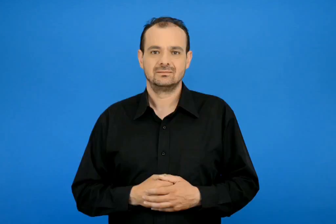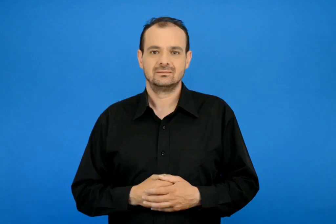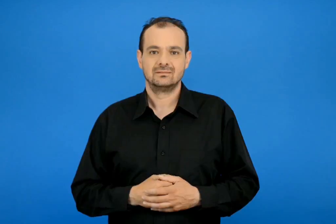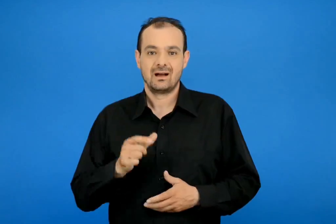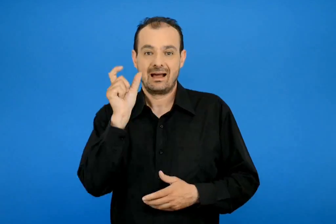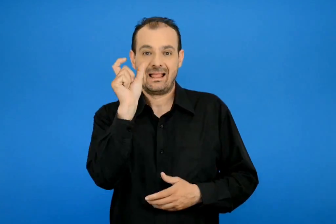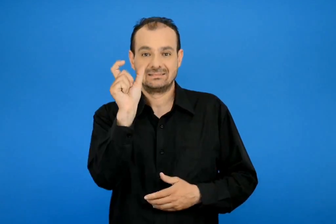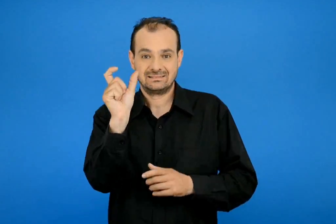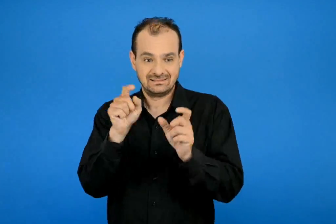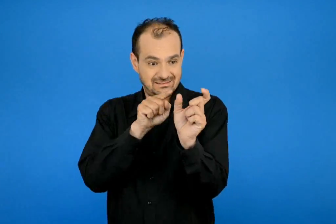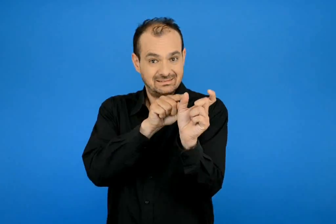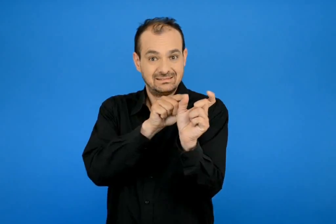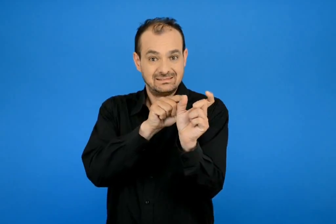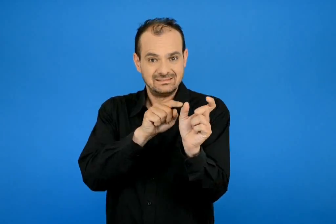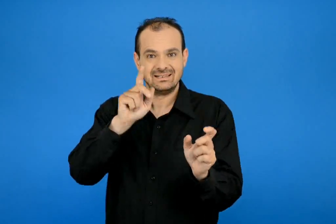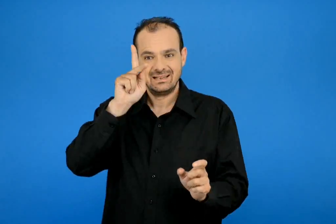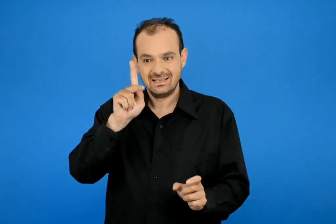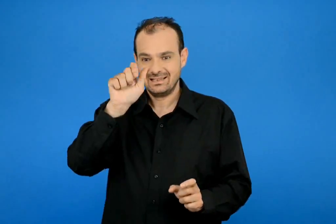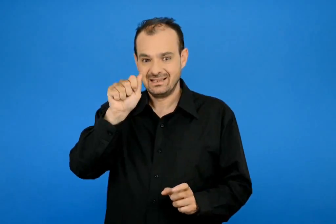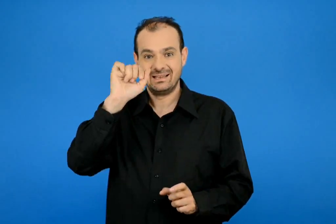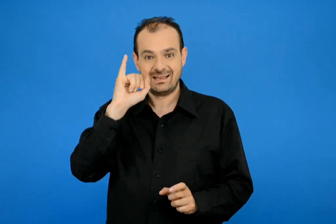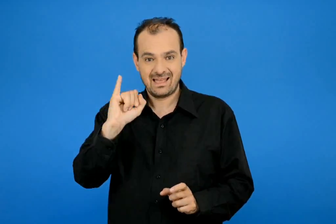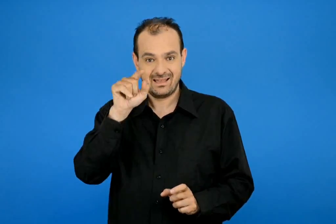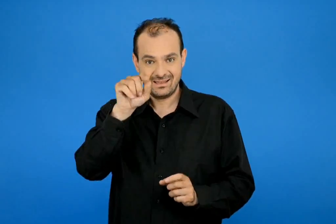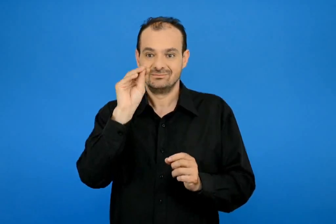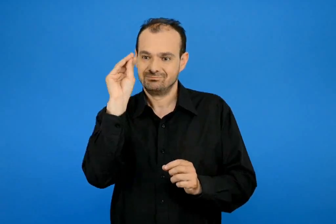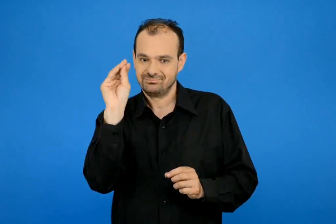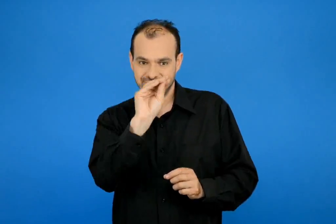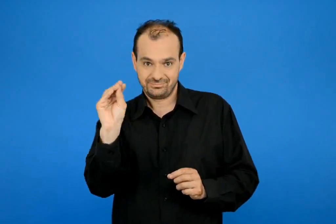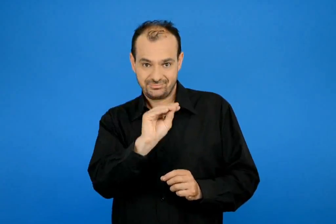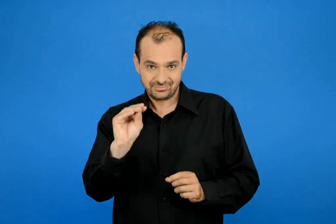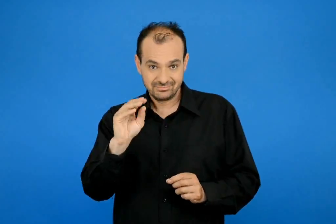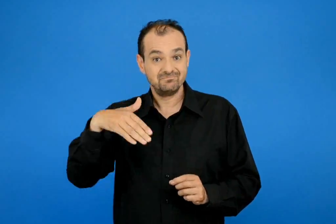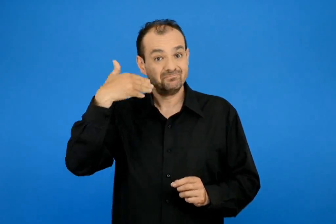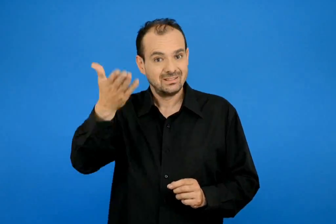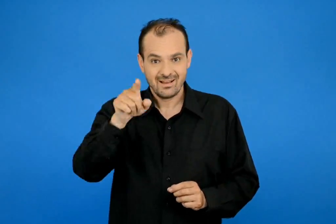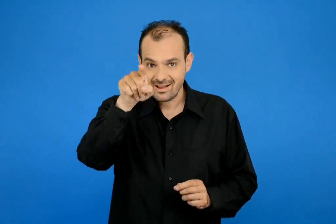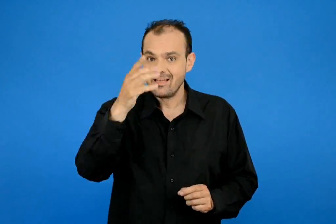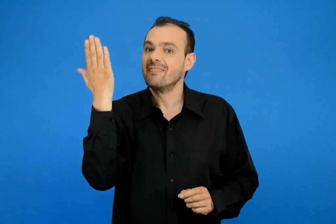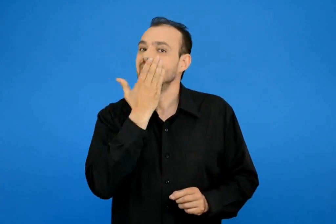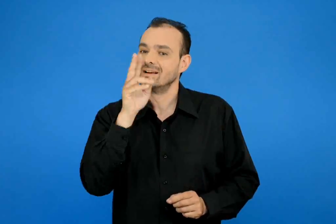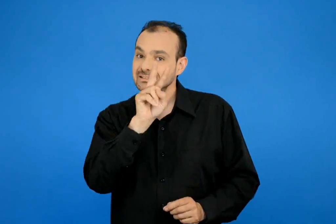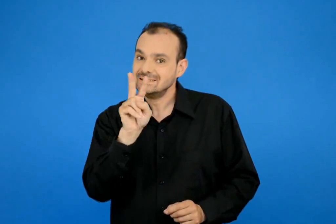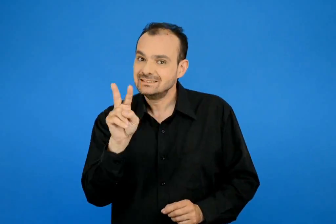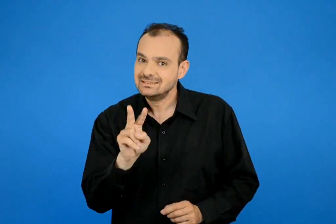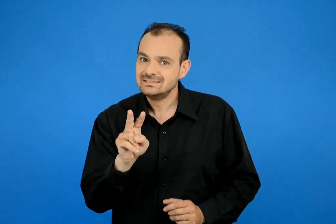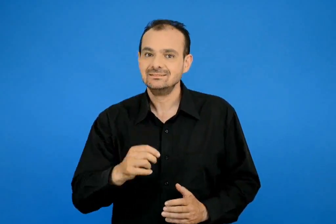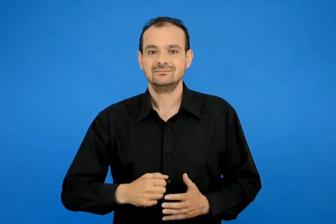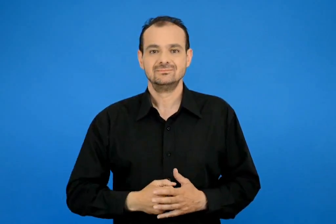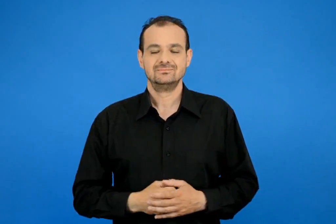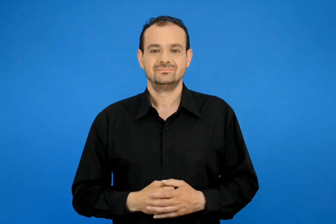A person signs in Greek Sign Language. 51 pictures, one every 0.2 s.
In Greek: συμπλήρωσε τη λέξη και υστέρα διάβασε
